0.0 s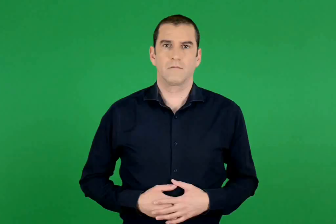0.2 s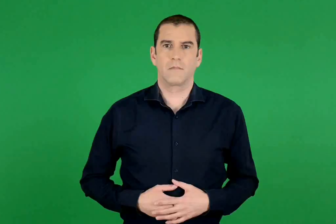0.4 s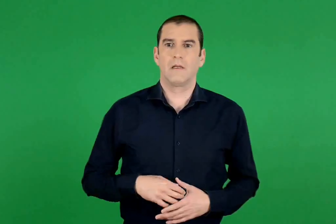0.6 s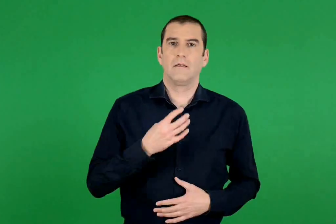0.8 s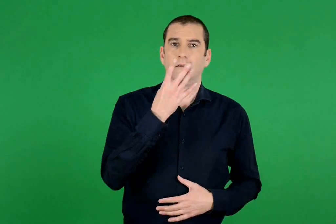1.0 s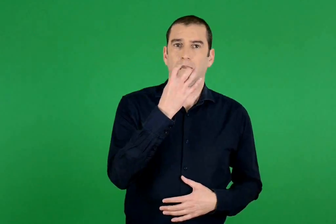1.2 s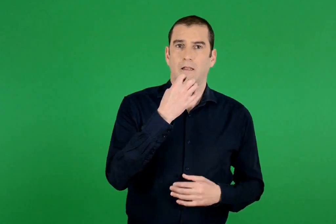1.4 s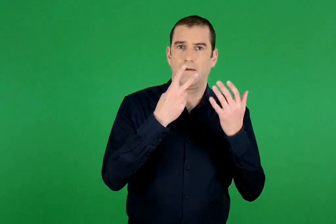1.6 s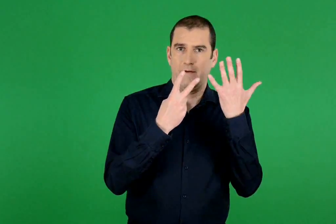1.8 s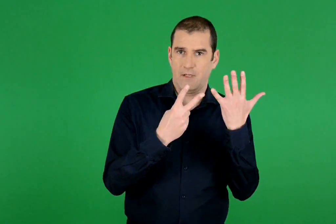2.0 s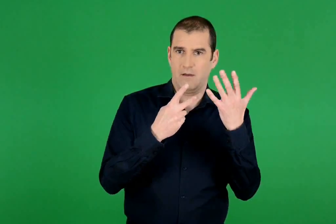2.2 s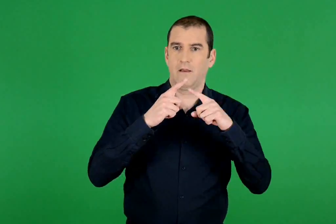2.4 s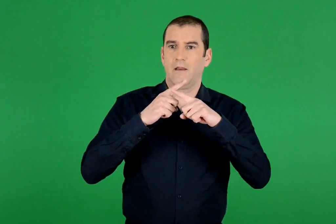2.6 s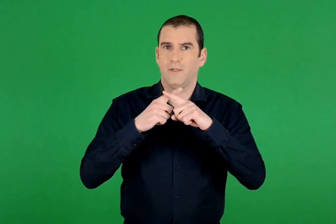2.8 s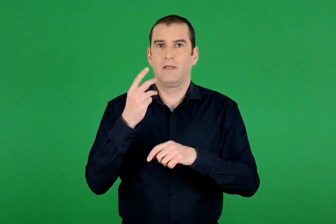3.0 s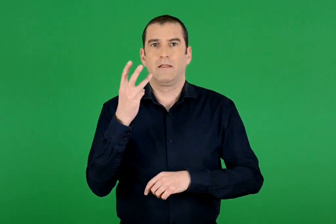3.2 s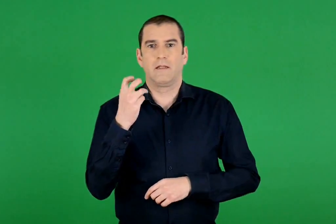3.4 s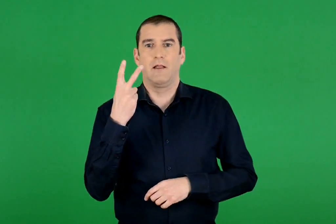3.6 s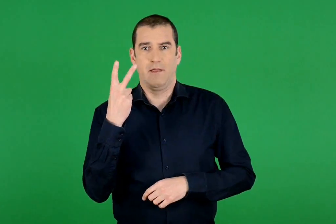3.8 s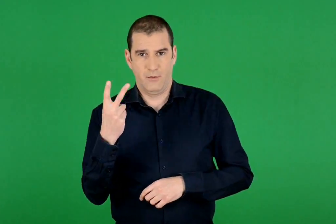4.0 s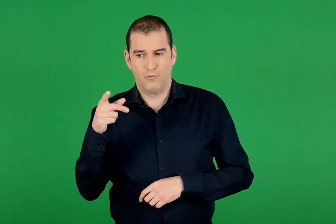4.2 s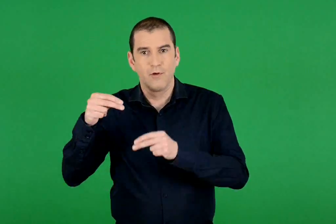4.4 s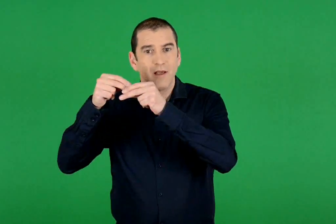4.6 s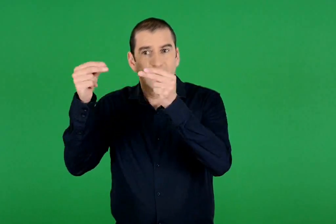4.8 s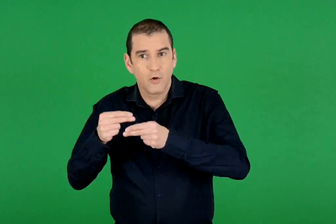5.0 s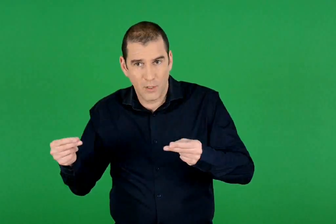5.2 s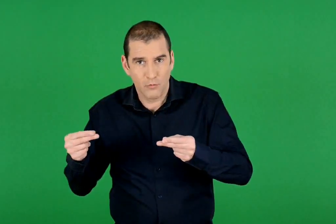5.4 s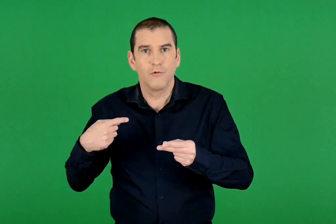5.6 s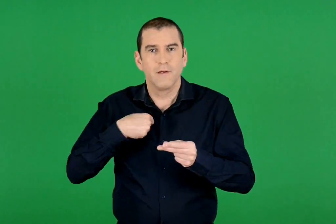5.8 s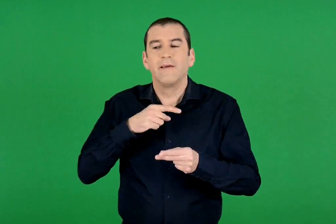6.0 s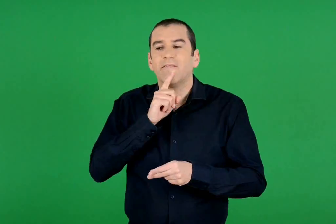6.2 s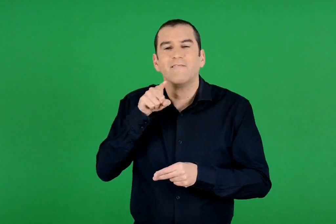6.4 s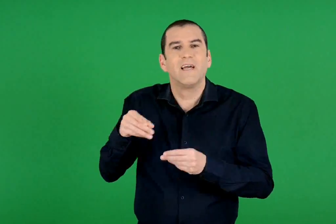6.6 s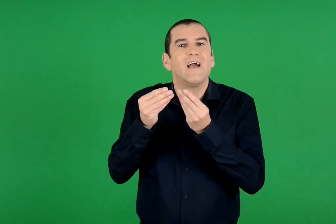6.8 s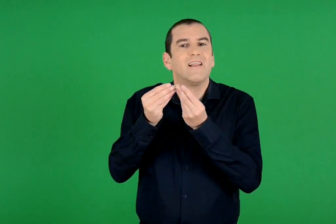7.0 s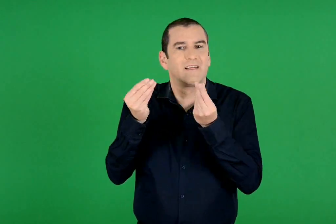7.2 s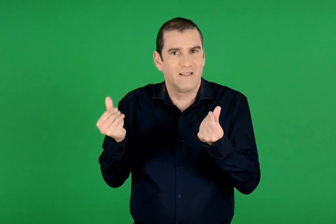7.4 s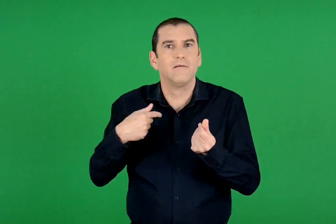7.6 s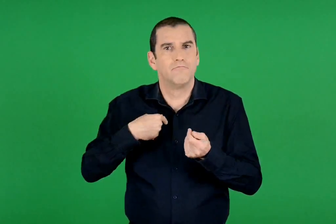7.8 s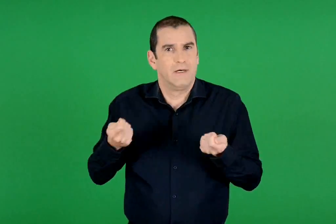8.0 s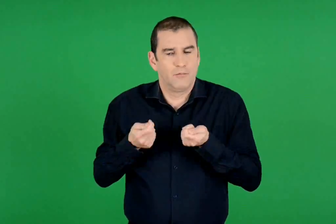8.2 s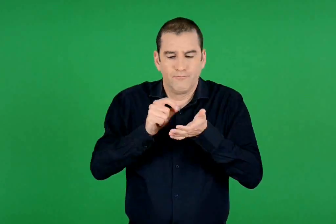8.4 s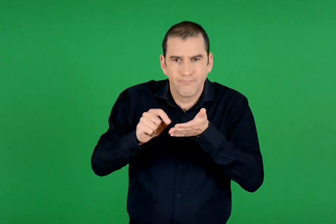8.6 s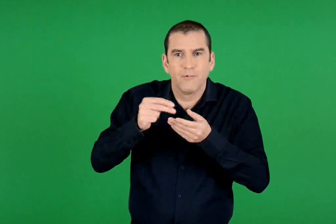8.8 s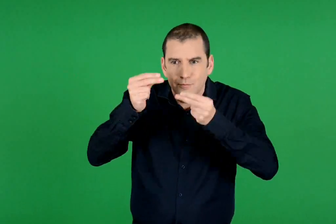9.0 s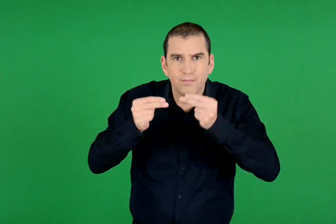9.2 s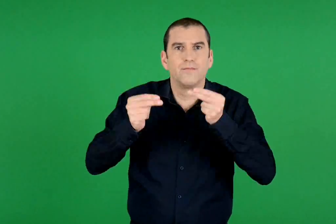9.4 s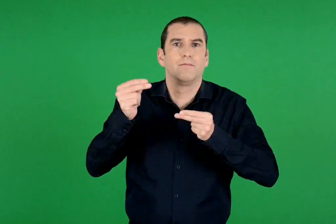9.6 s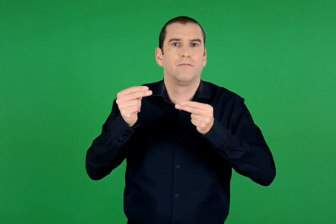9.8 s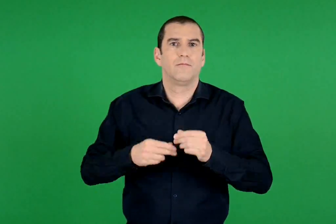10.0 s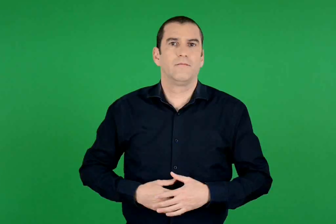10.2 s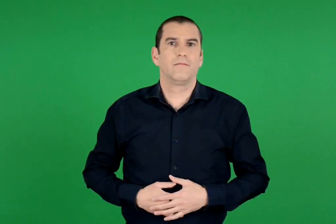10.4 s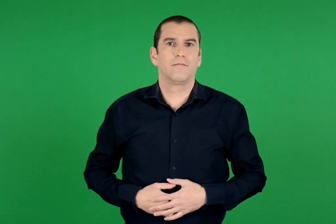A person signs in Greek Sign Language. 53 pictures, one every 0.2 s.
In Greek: χρησιμοποιώ την ίδια τεχνική , για να υπολογίσω το γινόμενο 47 x 32
